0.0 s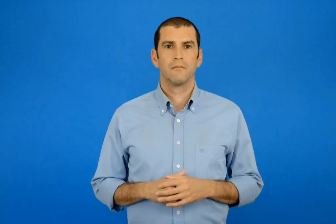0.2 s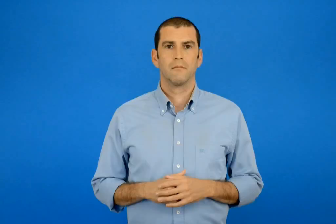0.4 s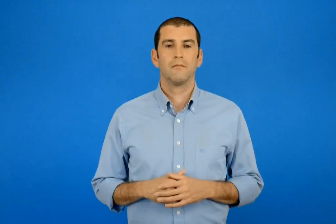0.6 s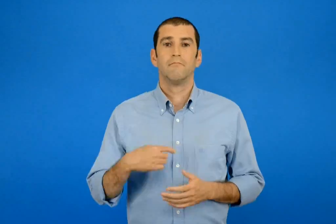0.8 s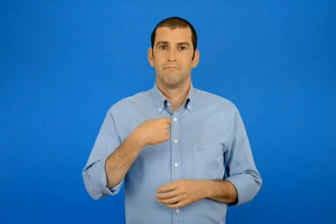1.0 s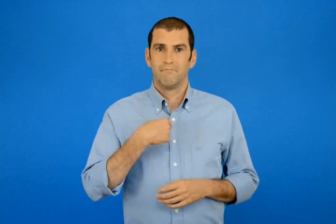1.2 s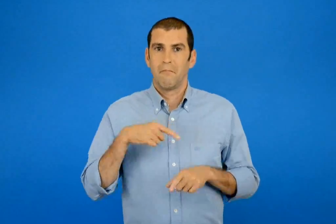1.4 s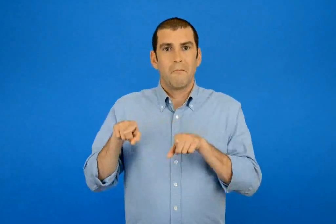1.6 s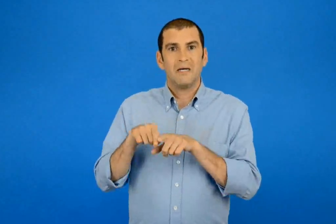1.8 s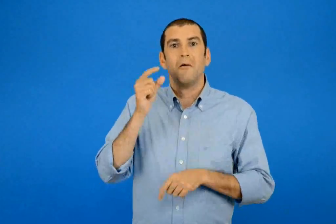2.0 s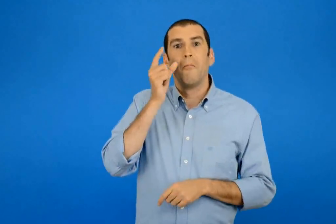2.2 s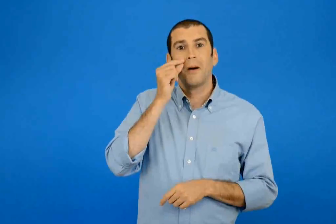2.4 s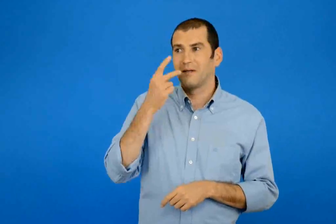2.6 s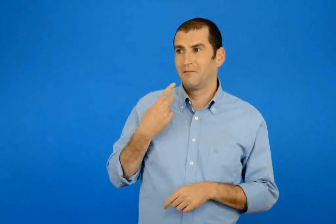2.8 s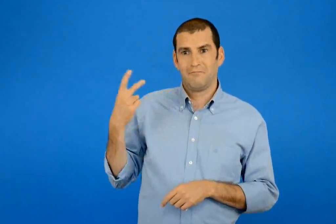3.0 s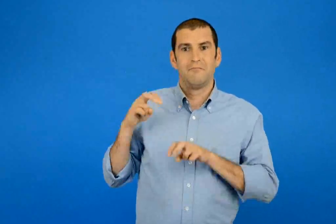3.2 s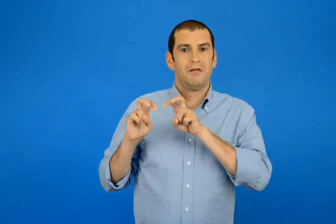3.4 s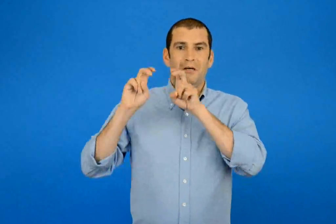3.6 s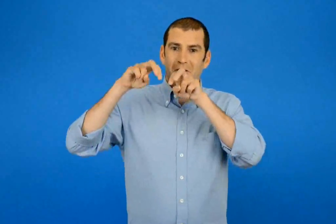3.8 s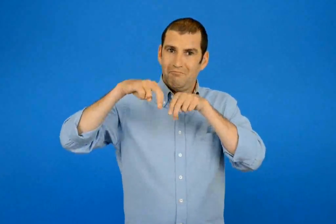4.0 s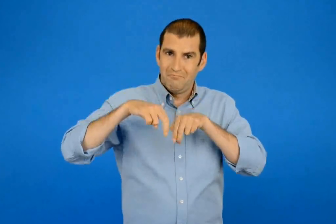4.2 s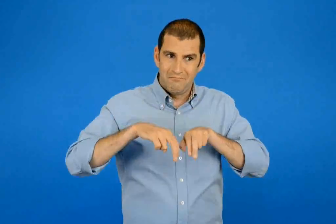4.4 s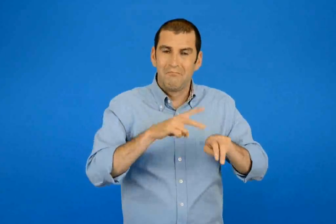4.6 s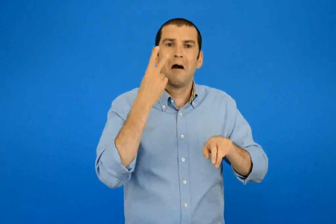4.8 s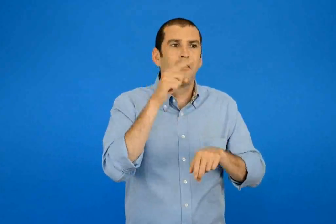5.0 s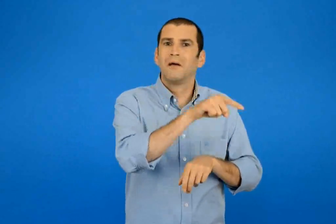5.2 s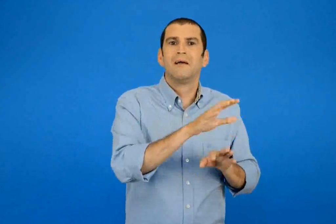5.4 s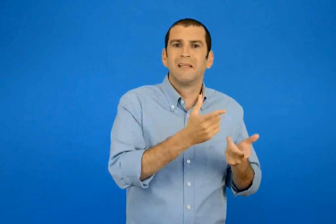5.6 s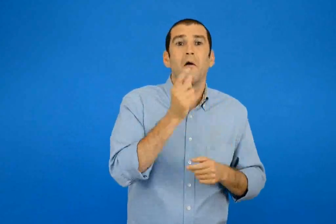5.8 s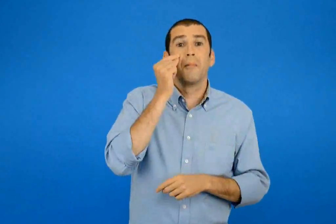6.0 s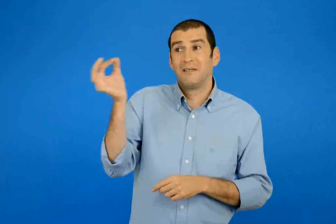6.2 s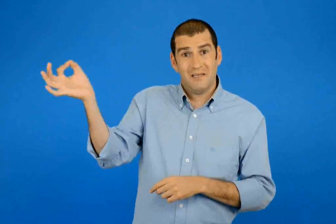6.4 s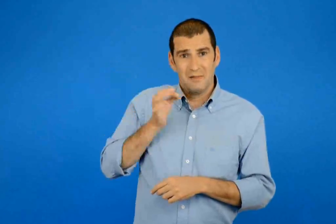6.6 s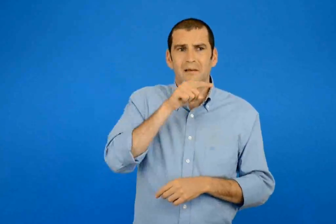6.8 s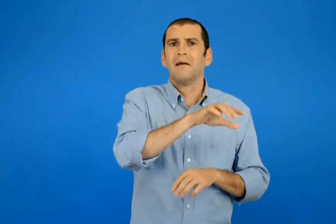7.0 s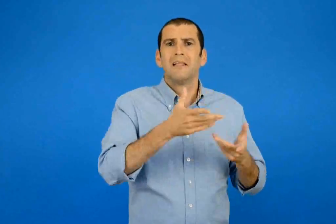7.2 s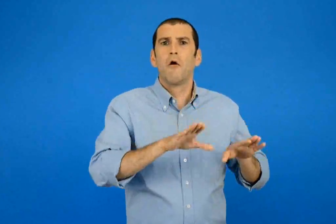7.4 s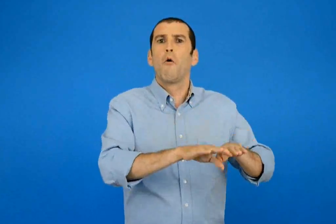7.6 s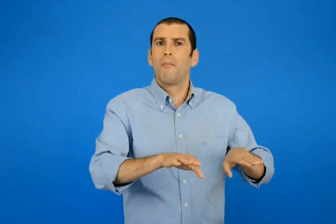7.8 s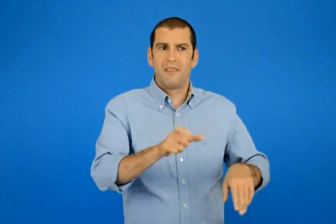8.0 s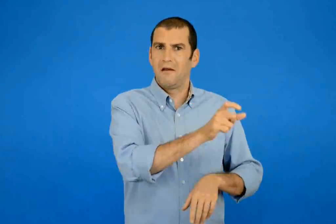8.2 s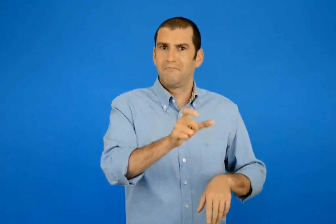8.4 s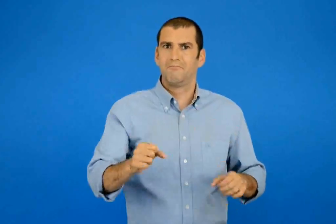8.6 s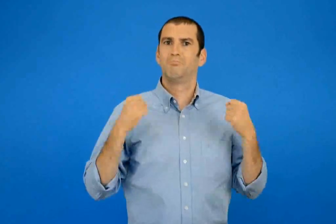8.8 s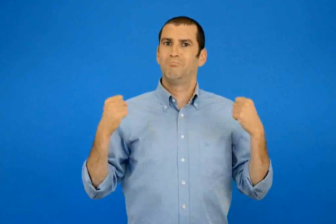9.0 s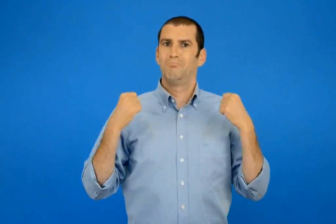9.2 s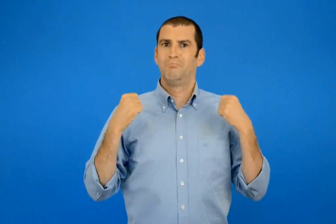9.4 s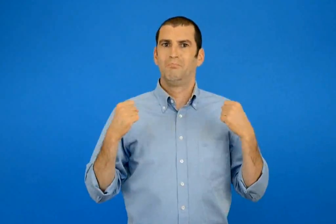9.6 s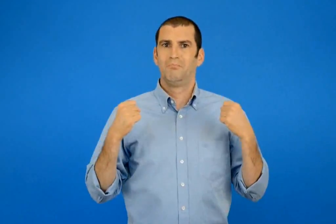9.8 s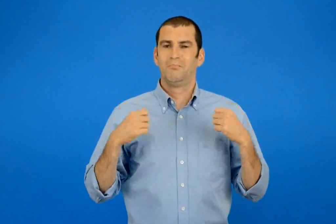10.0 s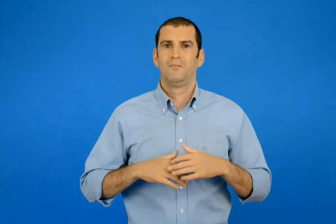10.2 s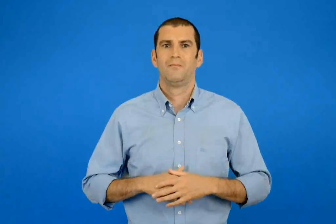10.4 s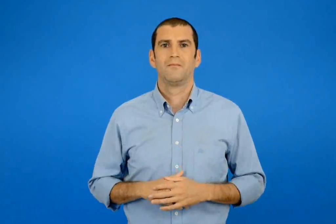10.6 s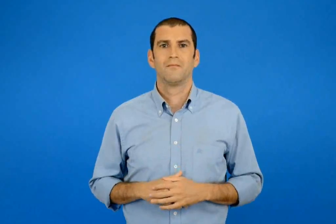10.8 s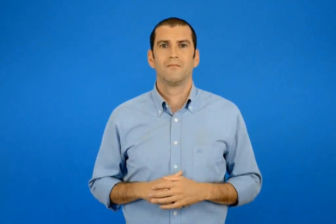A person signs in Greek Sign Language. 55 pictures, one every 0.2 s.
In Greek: κατεβήκαμε και εμείς μαζί με τον μπαμπά να δούμε όπως είπε ο μπαμπάς κάτι γενναιά παιδιά
